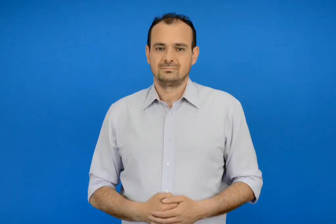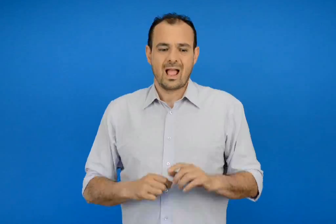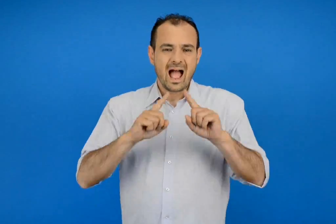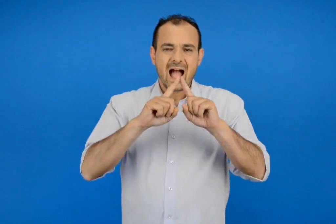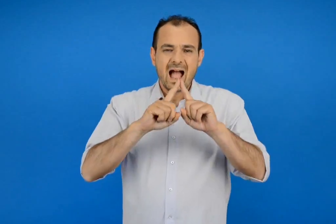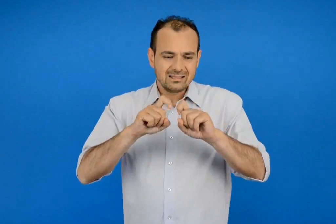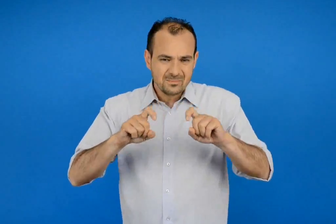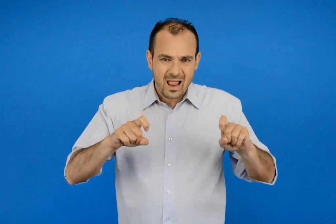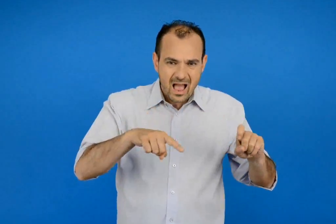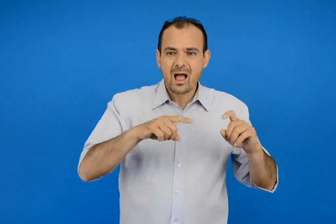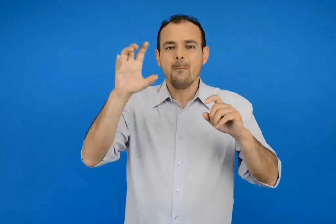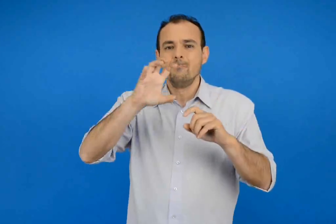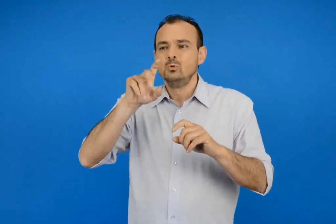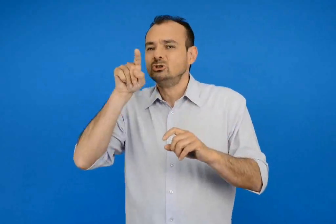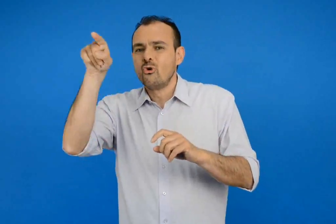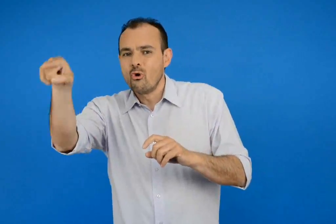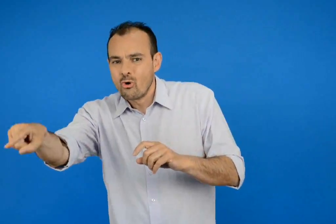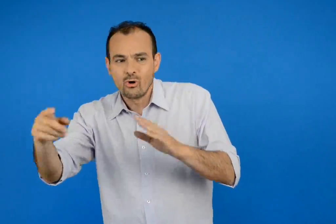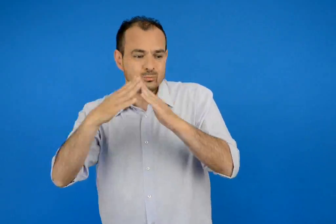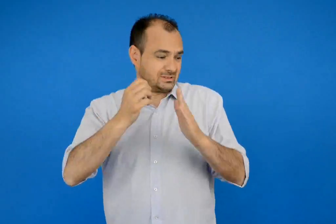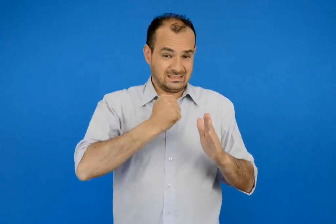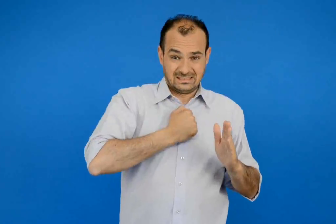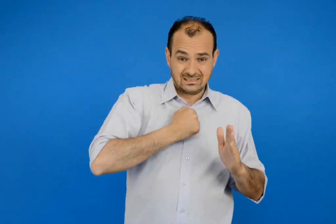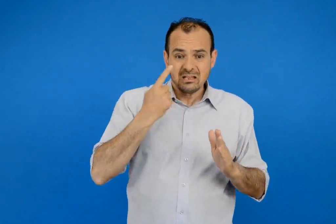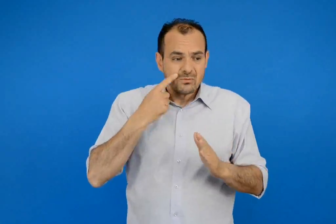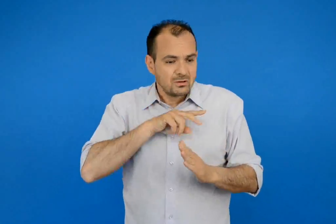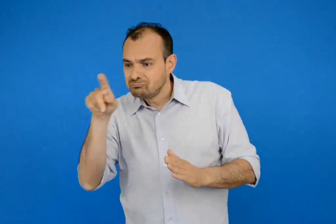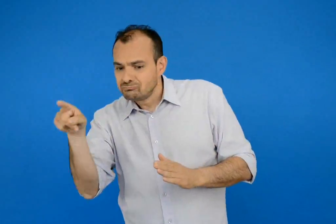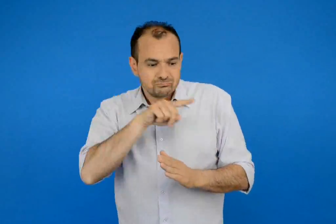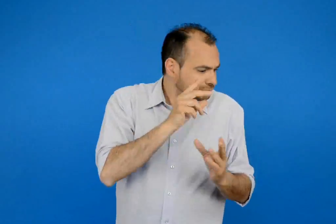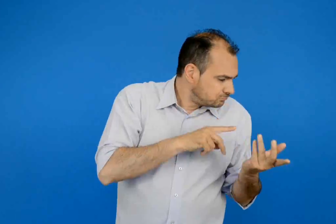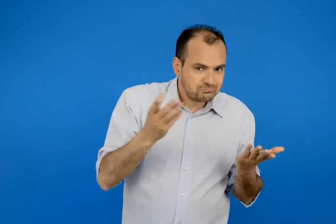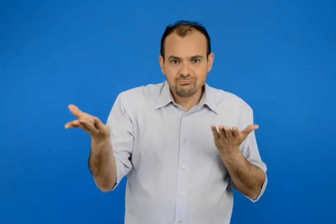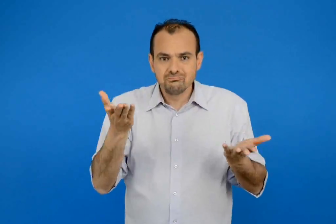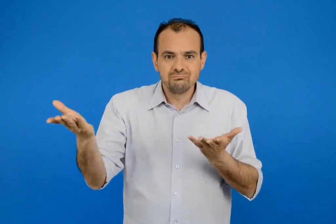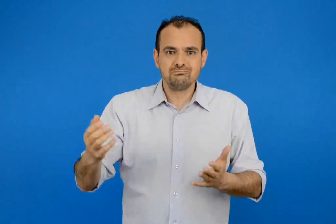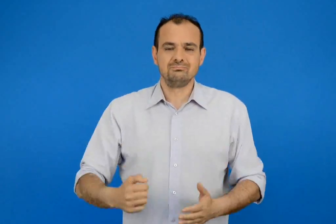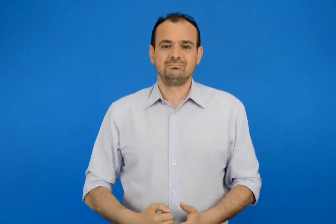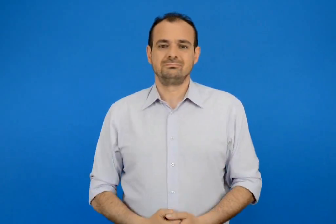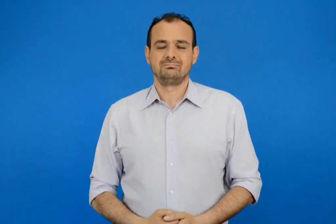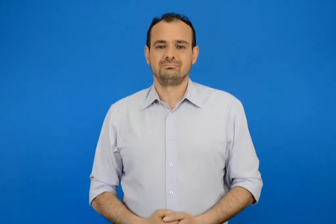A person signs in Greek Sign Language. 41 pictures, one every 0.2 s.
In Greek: θα παρατηρήσουμε δικά τους αντικείμενα στο μουσείο και στα σπίτια μας
